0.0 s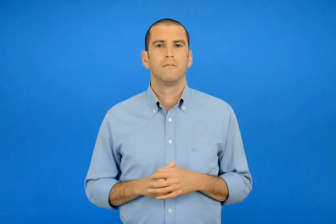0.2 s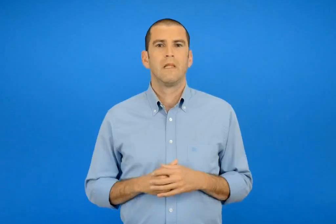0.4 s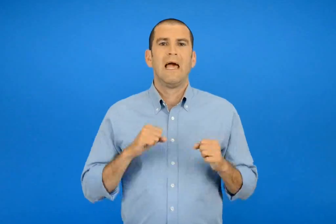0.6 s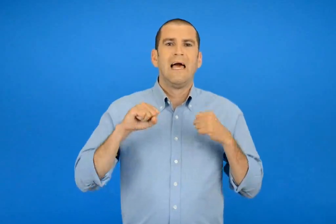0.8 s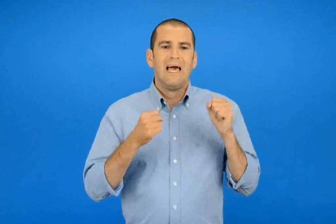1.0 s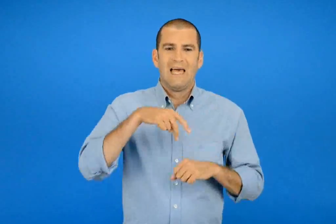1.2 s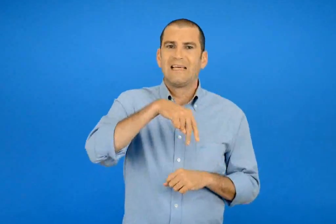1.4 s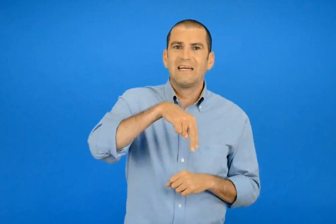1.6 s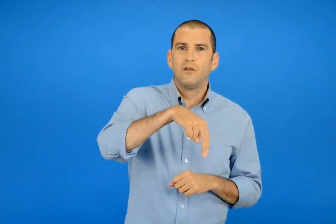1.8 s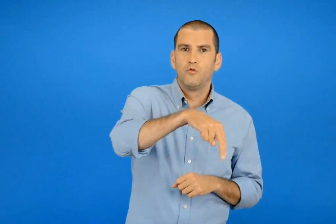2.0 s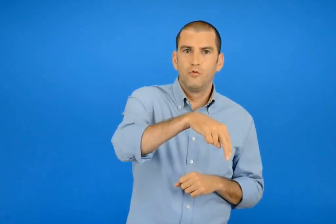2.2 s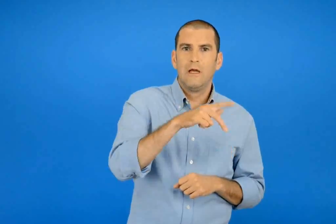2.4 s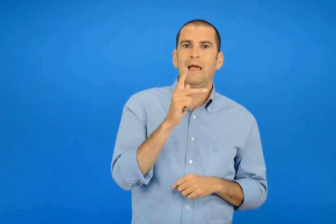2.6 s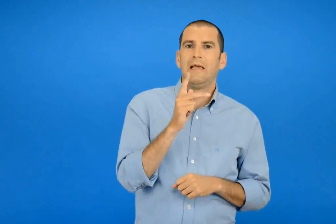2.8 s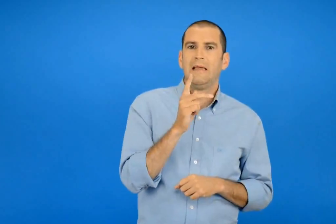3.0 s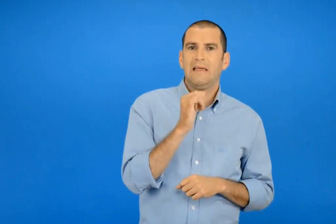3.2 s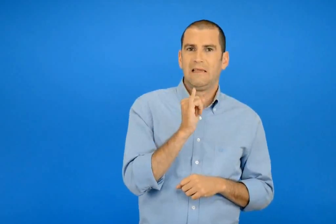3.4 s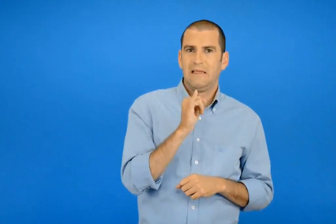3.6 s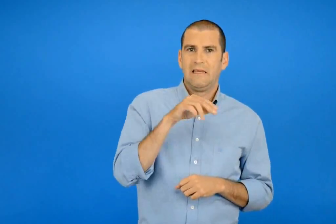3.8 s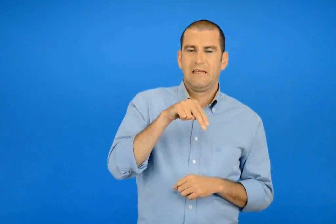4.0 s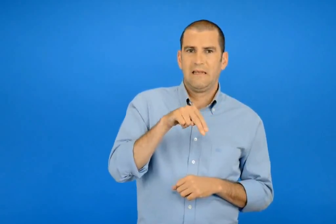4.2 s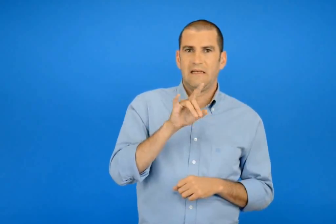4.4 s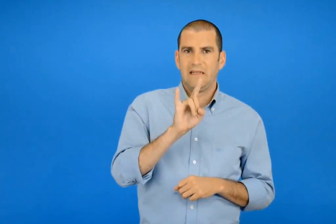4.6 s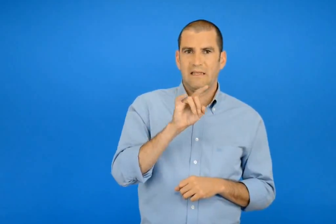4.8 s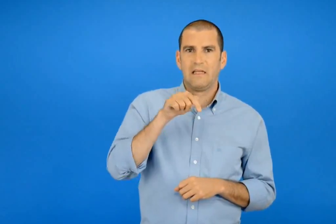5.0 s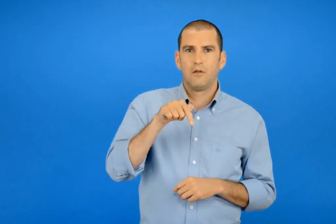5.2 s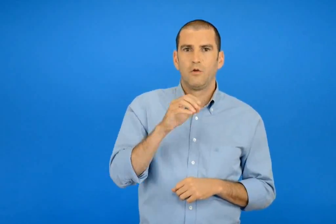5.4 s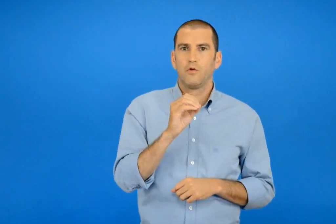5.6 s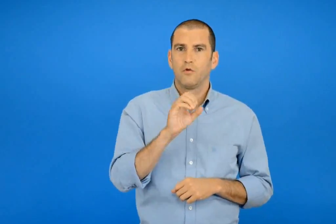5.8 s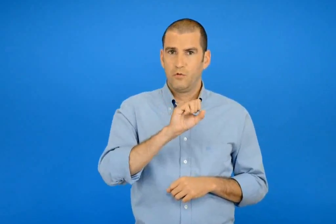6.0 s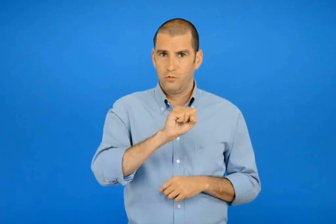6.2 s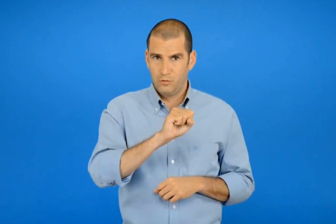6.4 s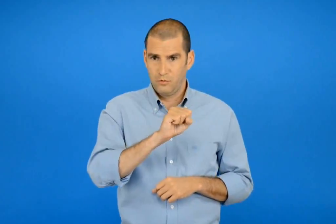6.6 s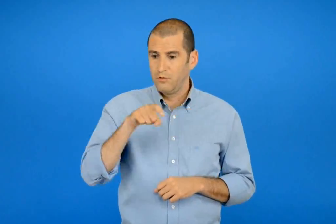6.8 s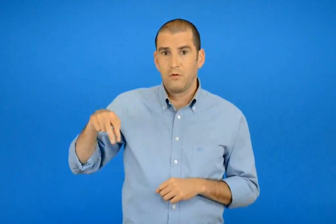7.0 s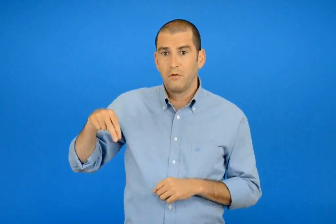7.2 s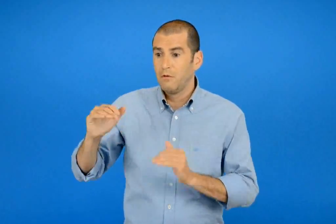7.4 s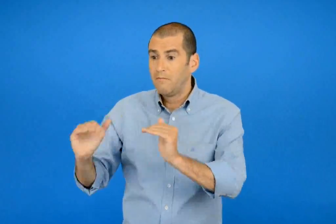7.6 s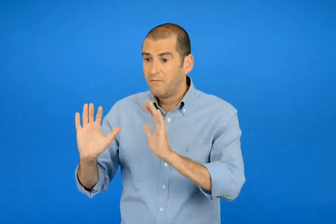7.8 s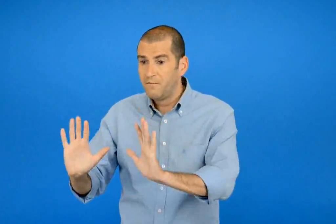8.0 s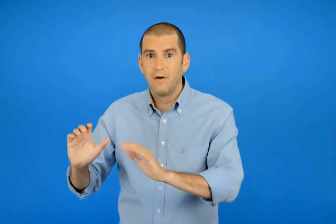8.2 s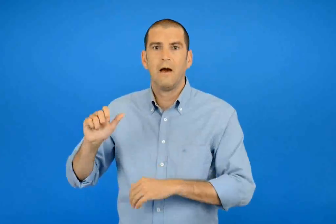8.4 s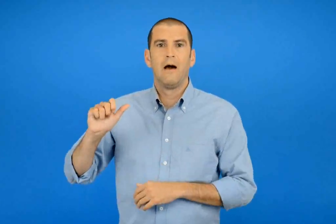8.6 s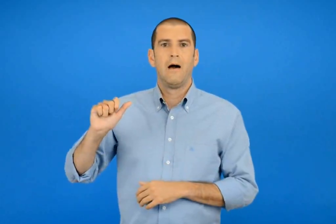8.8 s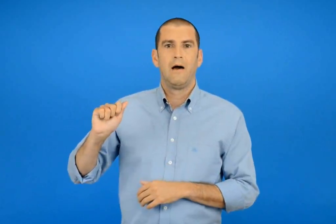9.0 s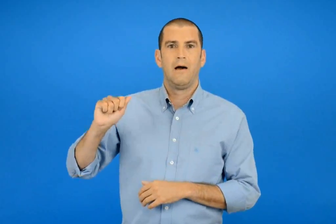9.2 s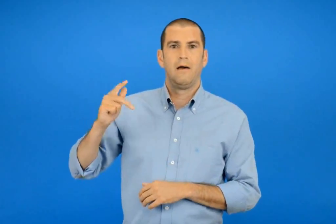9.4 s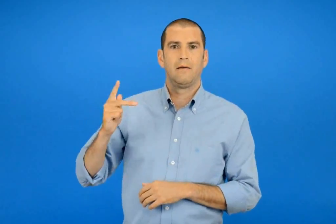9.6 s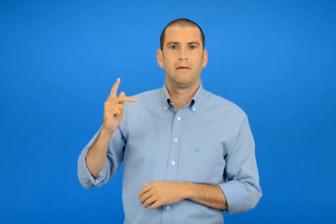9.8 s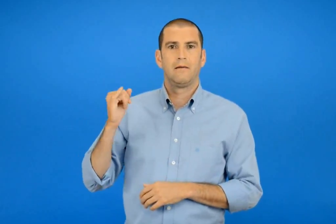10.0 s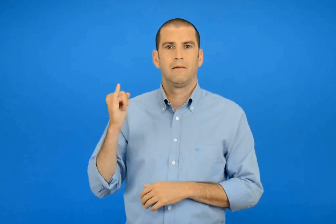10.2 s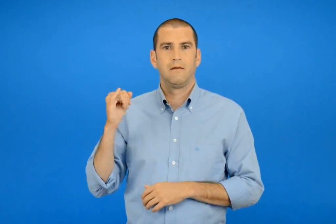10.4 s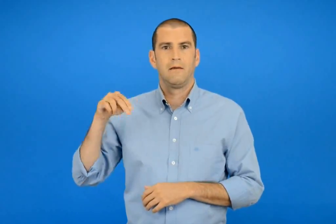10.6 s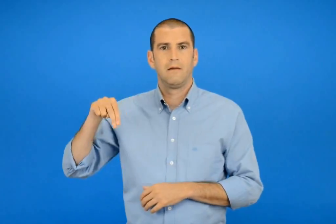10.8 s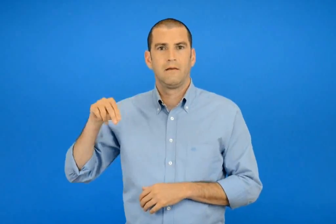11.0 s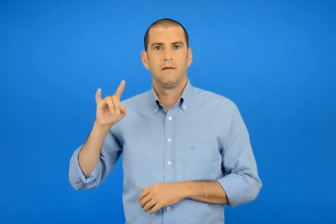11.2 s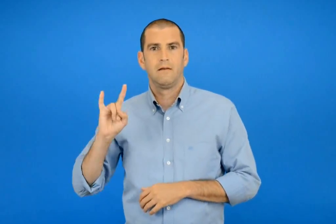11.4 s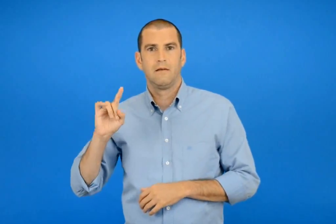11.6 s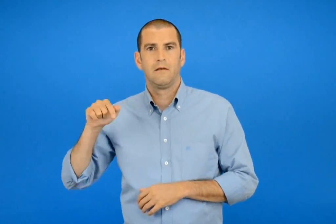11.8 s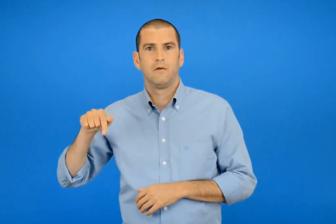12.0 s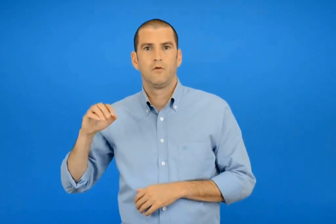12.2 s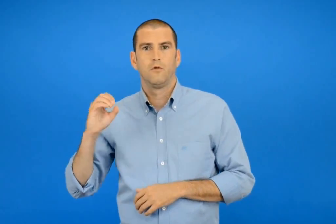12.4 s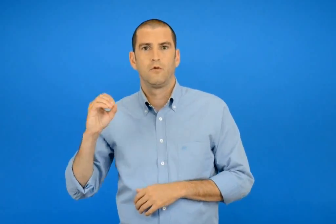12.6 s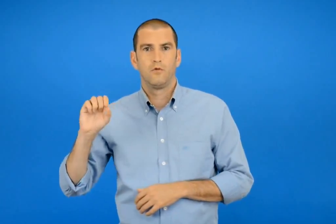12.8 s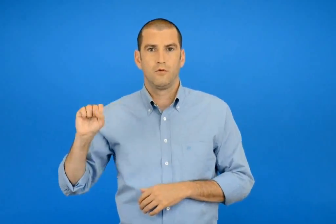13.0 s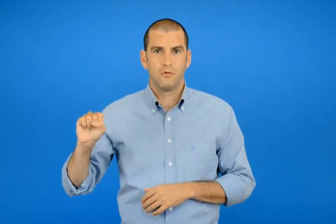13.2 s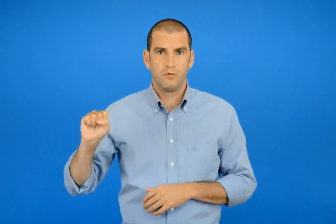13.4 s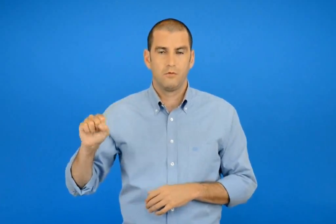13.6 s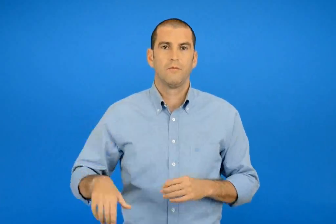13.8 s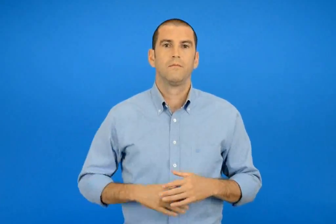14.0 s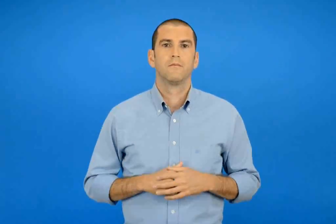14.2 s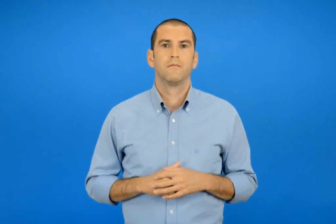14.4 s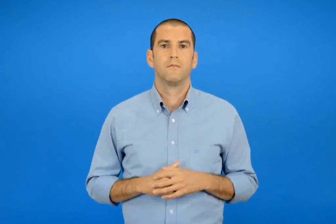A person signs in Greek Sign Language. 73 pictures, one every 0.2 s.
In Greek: κινητός ακίνητος
